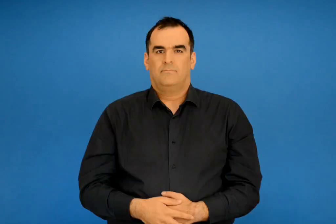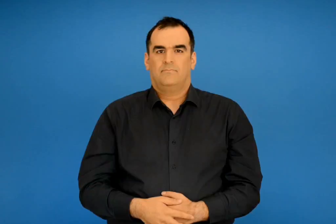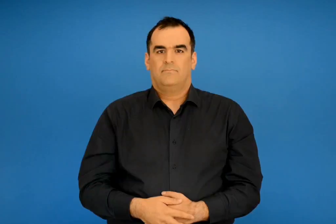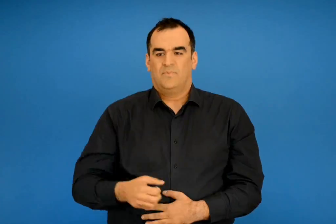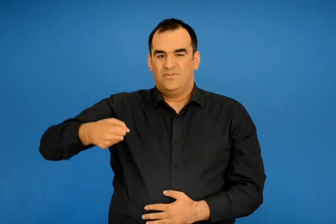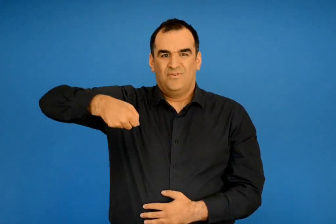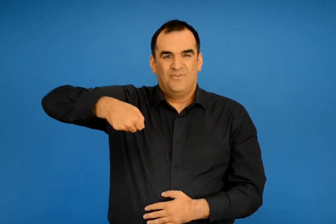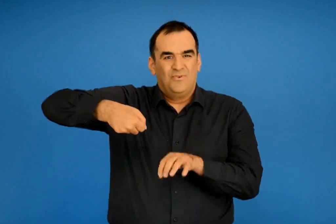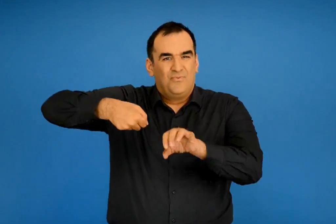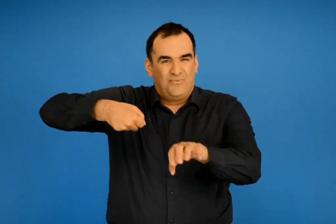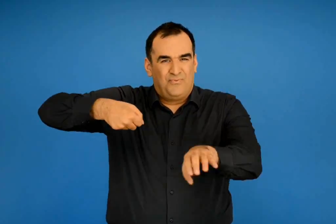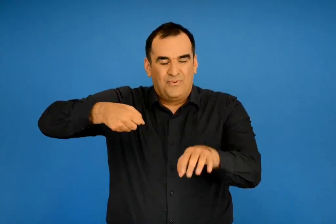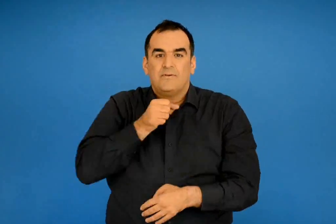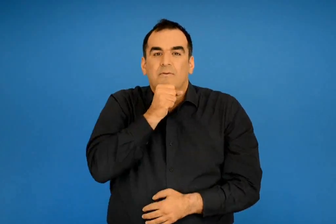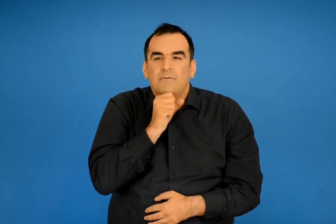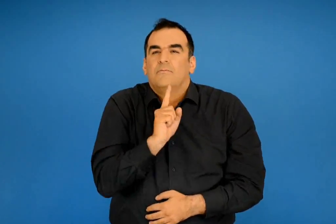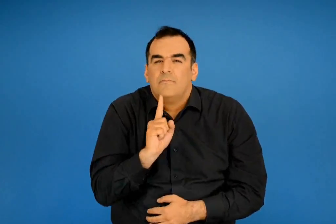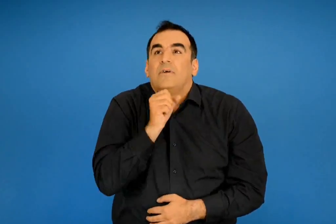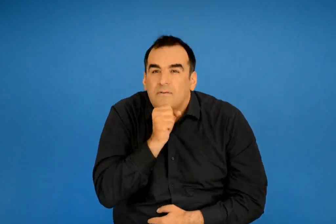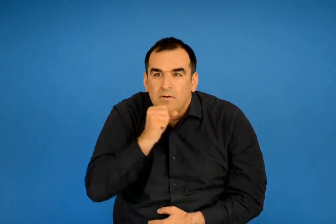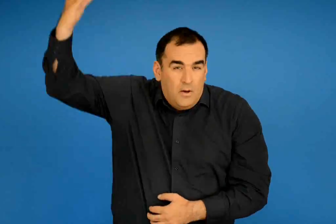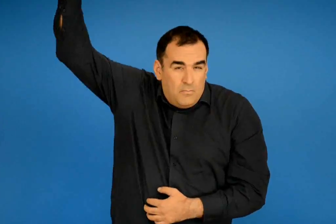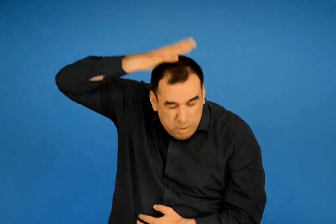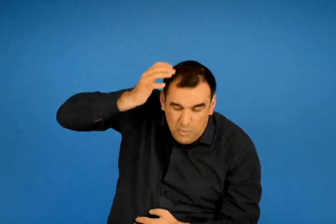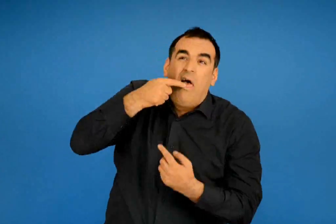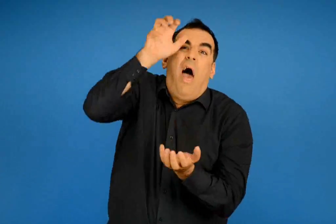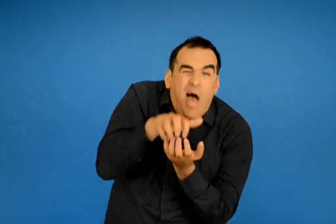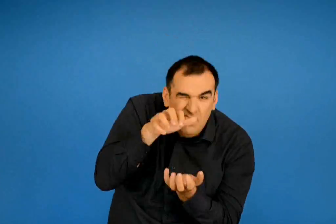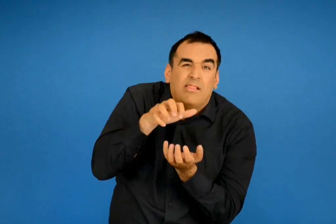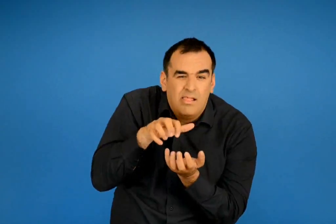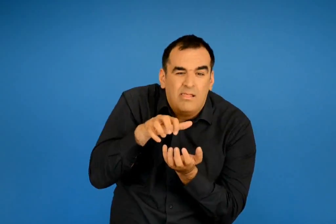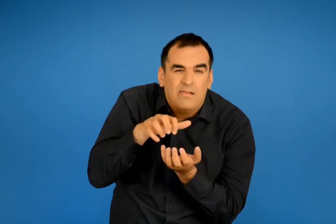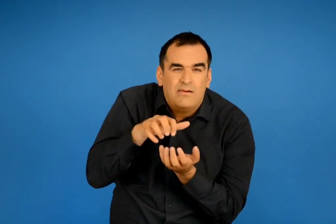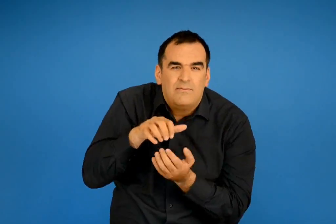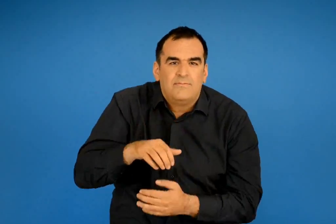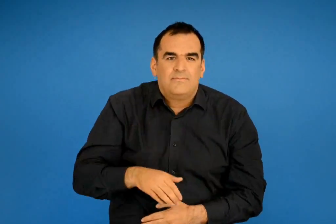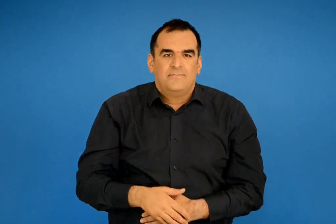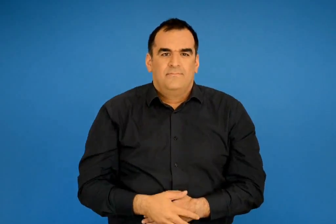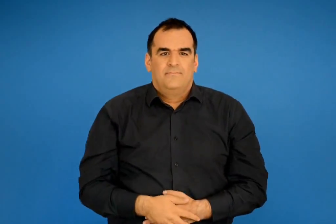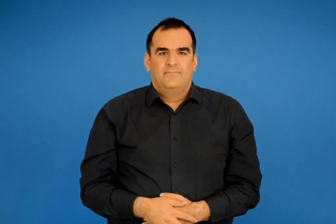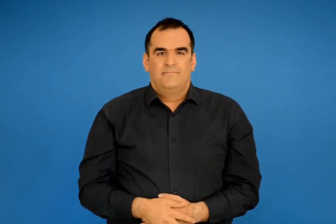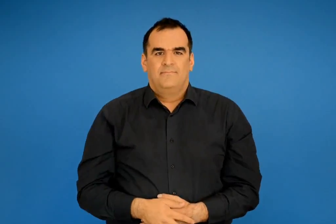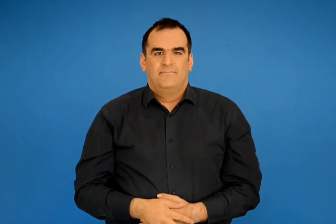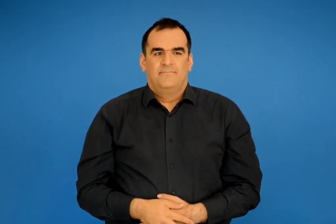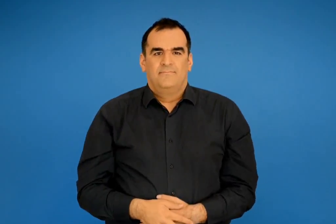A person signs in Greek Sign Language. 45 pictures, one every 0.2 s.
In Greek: συγχρόνως πέφτει στο κεφάλι του ένα καταβρεχτήρι πω πω και δάγκωσα τη γλώσσα μου
